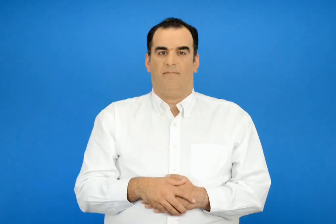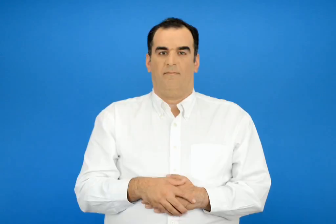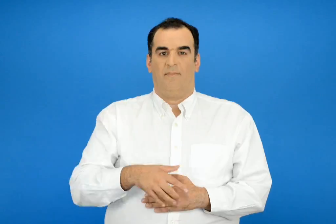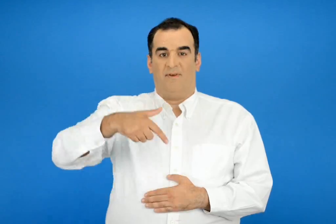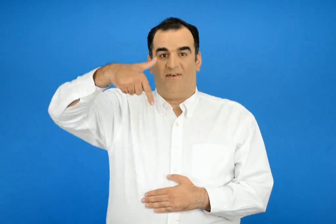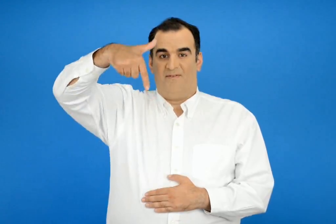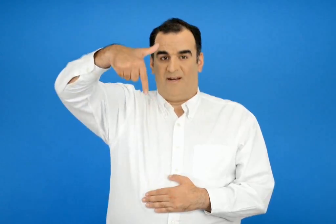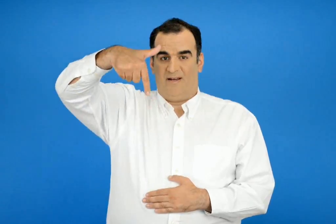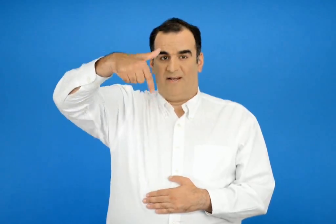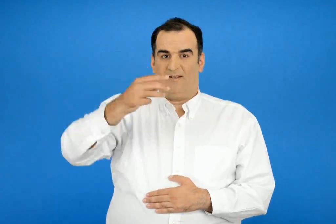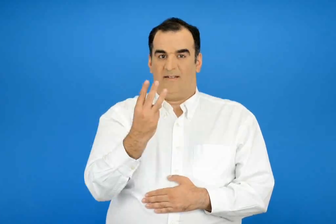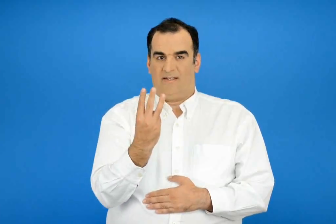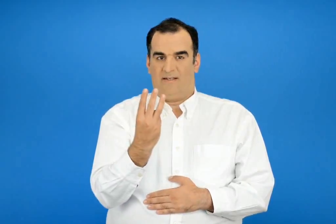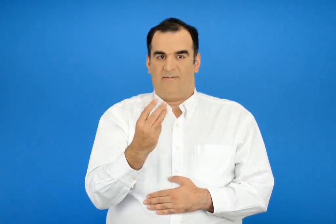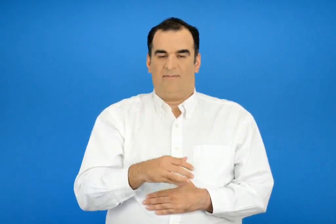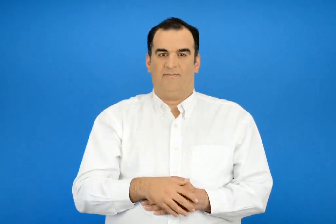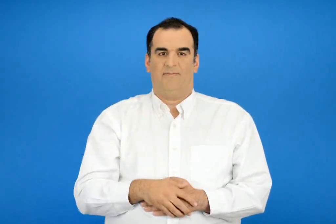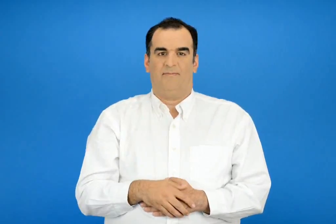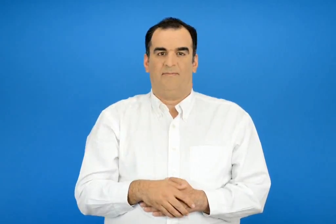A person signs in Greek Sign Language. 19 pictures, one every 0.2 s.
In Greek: γ 3
